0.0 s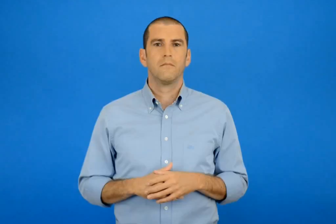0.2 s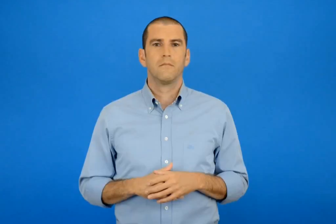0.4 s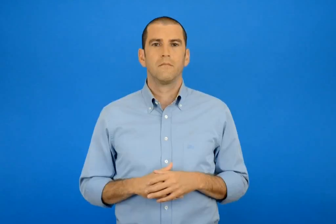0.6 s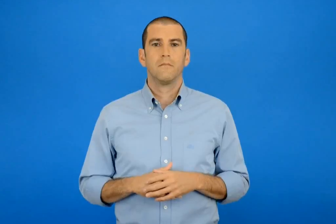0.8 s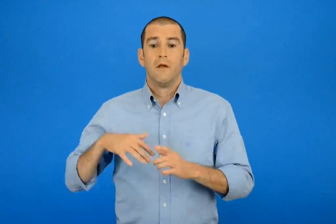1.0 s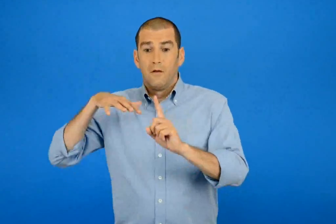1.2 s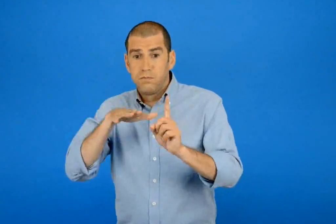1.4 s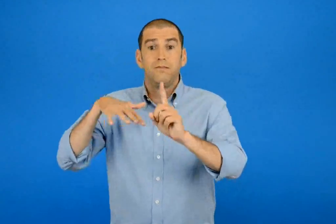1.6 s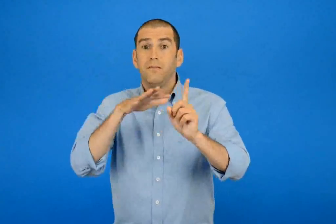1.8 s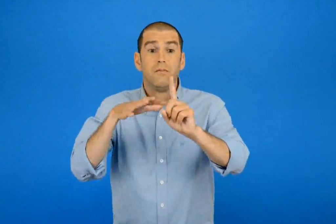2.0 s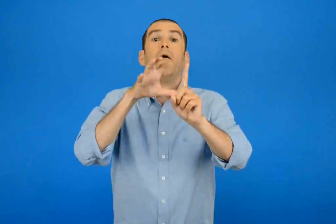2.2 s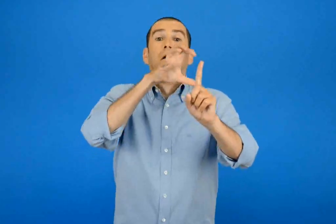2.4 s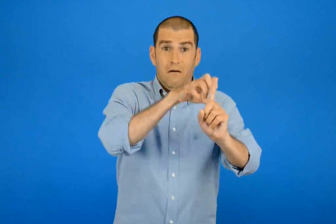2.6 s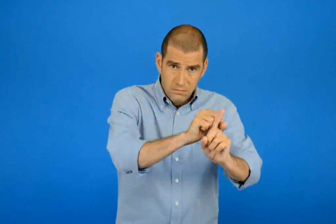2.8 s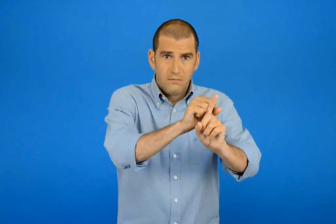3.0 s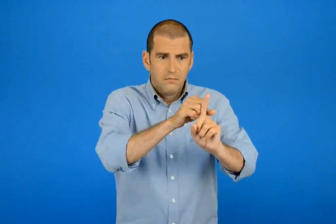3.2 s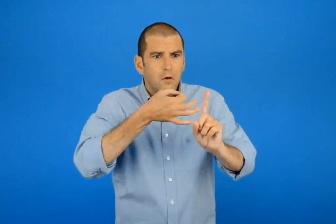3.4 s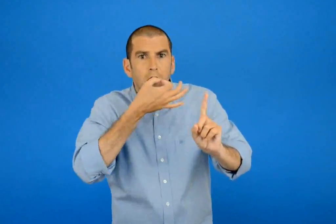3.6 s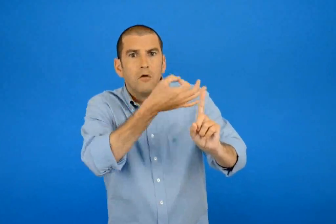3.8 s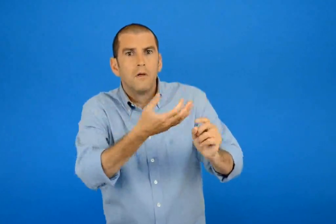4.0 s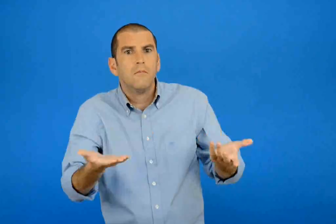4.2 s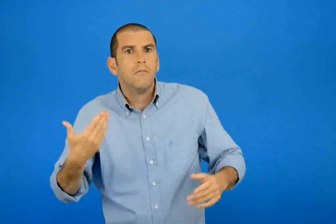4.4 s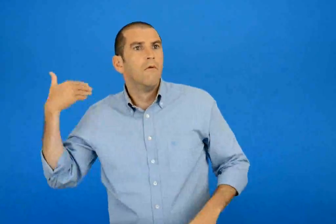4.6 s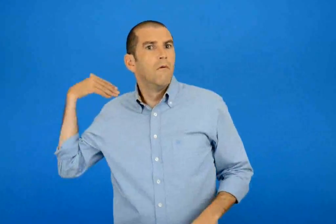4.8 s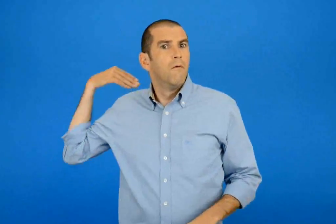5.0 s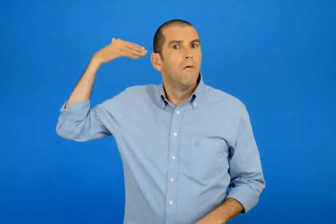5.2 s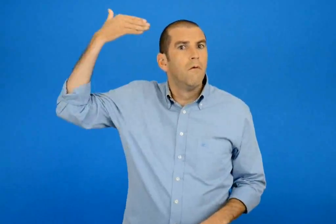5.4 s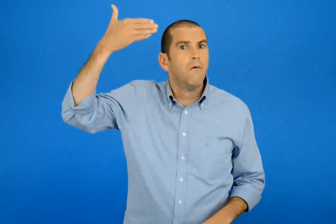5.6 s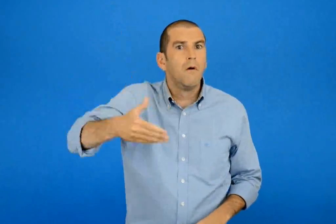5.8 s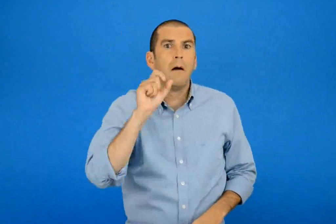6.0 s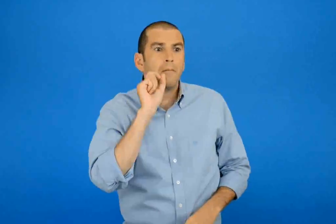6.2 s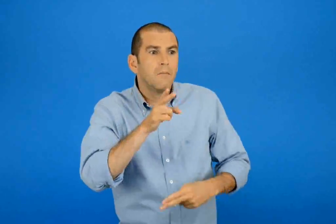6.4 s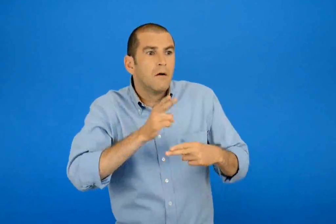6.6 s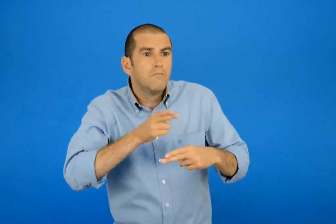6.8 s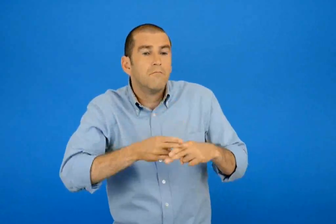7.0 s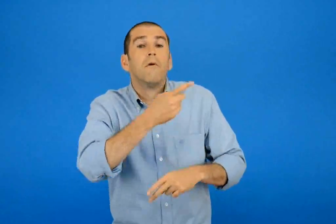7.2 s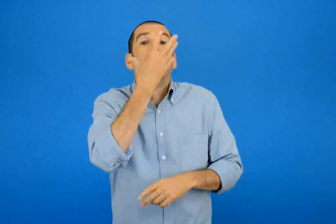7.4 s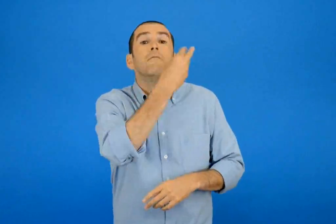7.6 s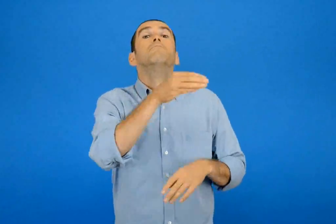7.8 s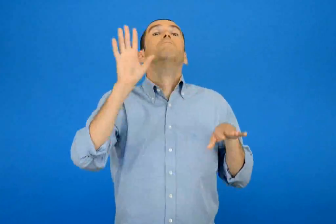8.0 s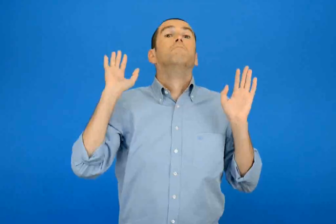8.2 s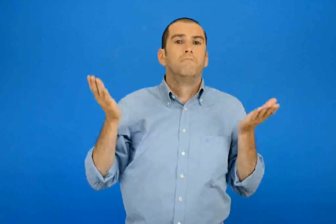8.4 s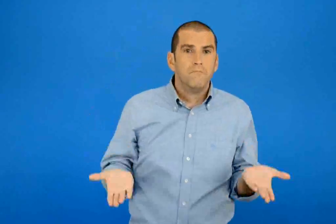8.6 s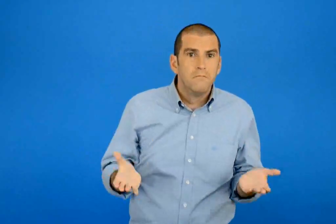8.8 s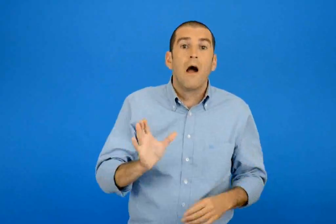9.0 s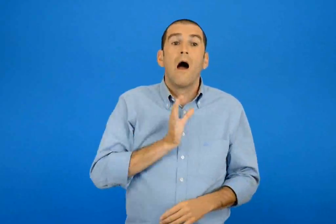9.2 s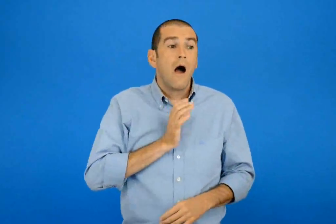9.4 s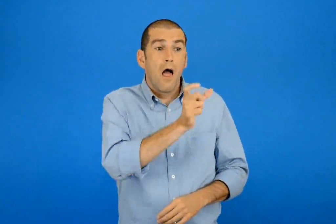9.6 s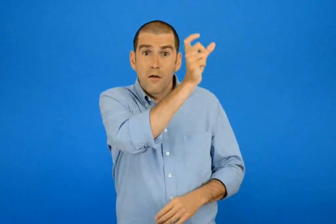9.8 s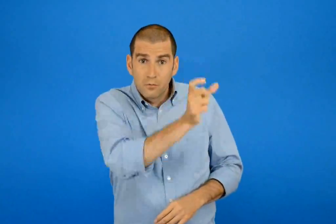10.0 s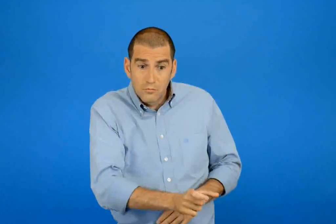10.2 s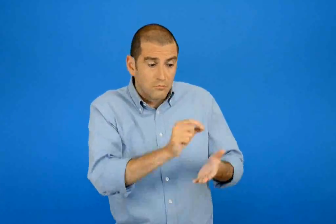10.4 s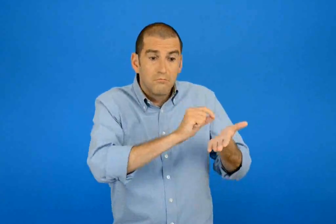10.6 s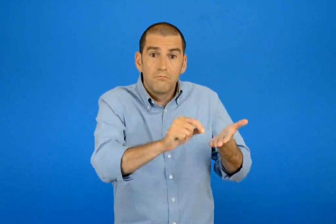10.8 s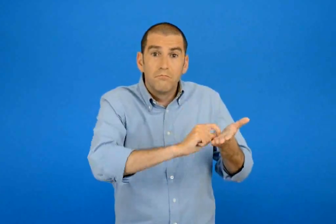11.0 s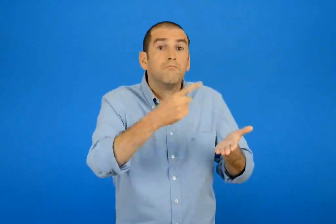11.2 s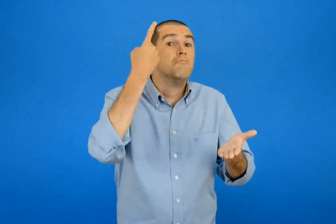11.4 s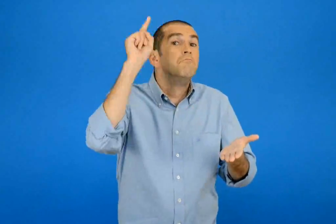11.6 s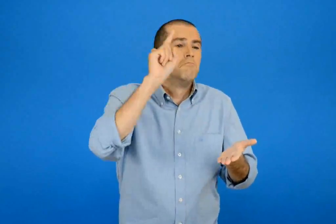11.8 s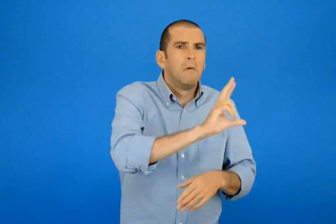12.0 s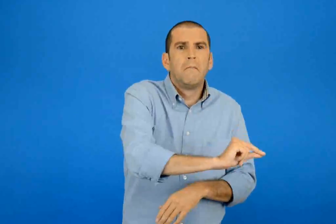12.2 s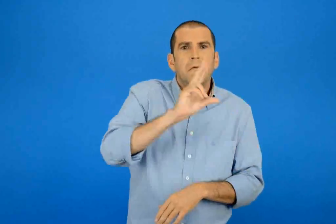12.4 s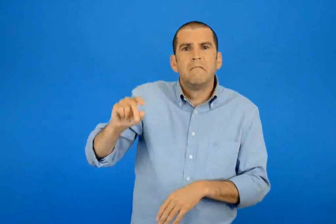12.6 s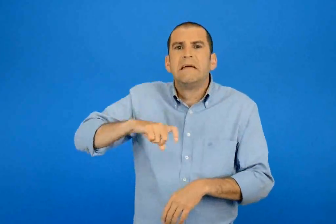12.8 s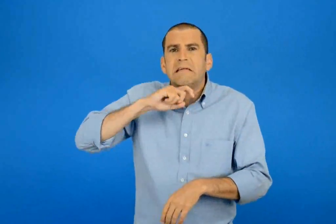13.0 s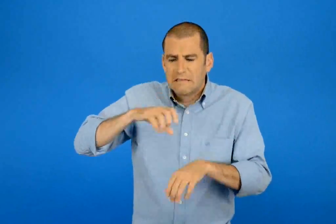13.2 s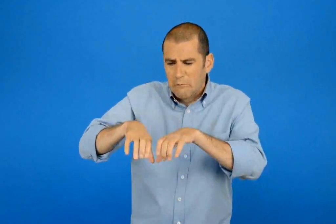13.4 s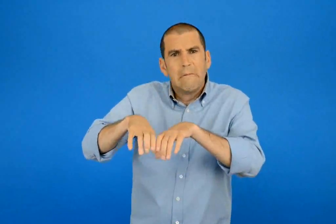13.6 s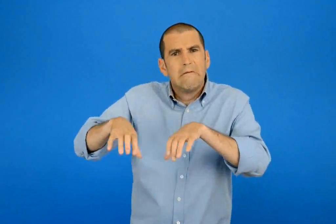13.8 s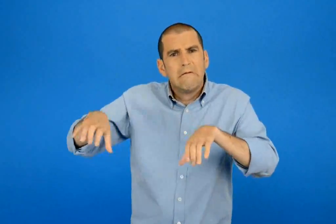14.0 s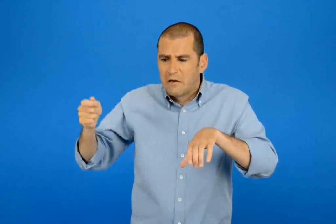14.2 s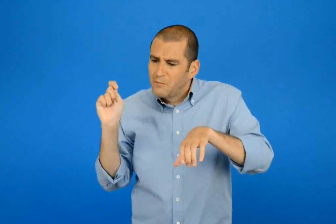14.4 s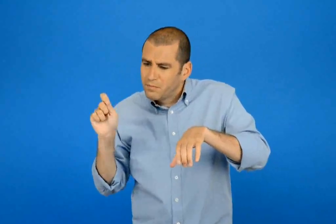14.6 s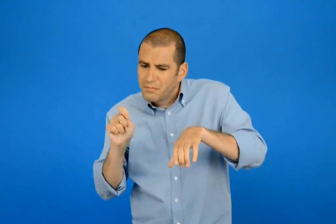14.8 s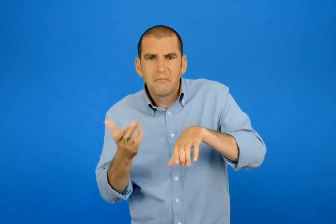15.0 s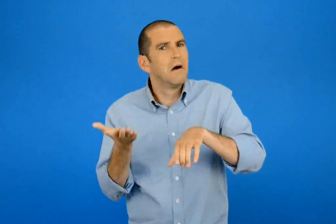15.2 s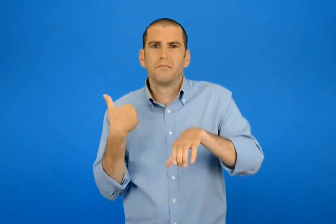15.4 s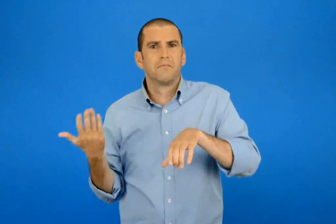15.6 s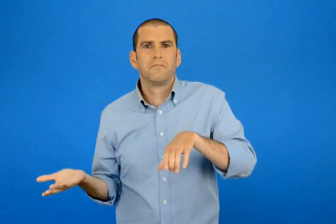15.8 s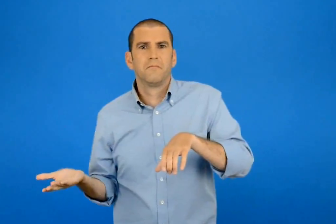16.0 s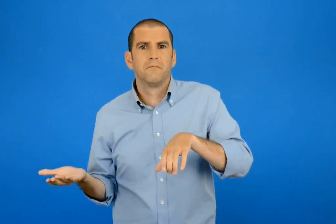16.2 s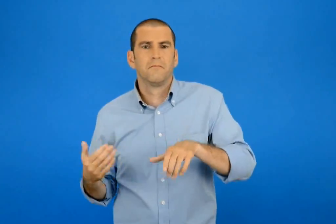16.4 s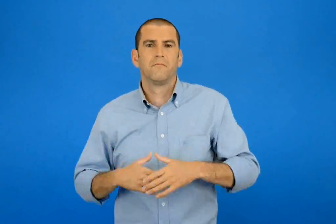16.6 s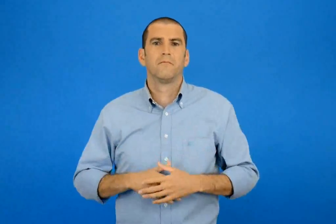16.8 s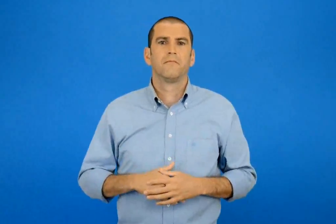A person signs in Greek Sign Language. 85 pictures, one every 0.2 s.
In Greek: όταν τον έφτασε του είπε δεν πήρες ακόμη το μήνυμα των καιρών ; άνθρωπος αγράμματος ξύλο απελέκητο
